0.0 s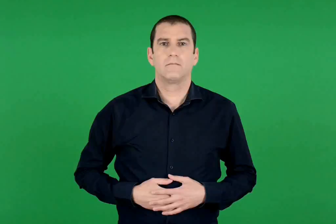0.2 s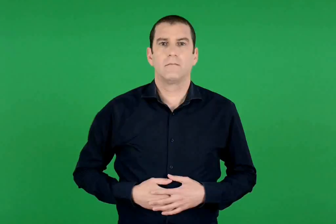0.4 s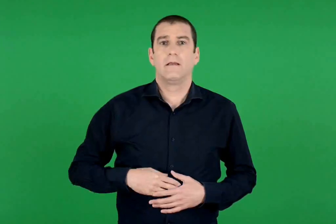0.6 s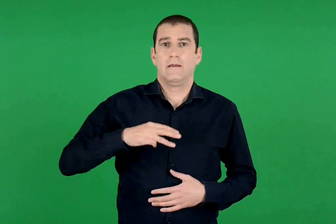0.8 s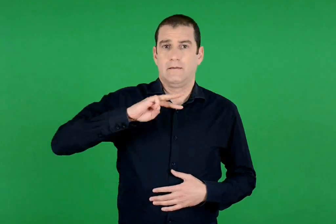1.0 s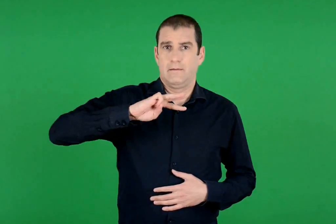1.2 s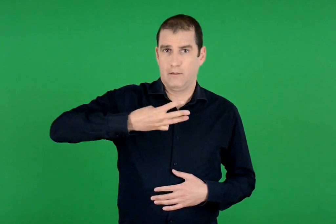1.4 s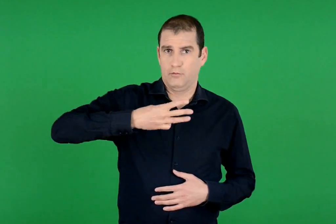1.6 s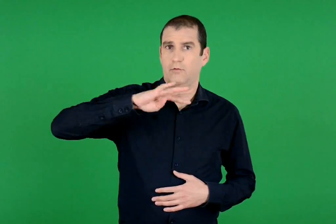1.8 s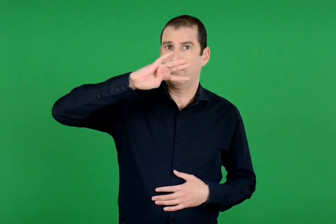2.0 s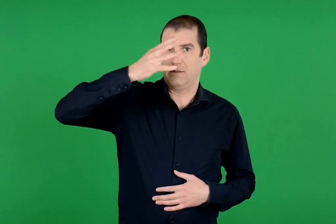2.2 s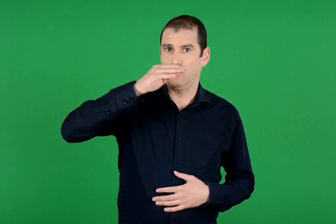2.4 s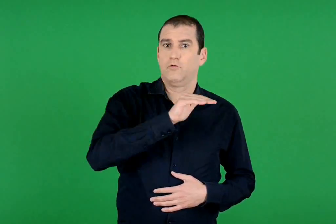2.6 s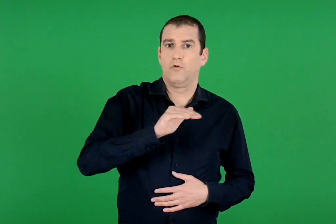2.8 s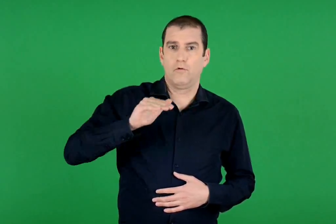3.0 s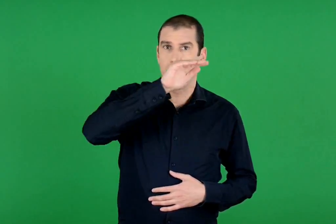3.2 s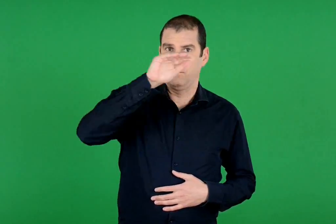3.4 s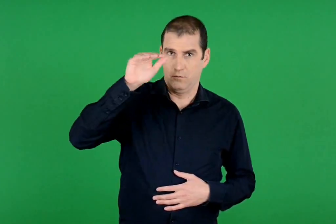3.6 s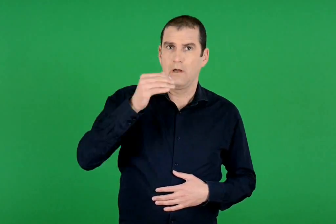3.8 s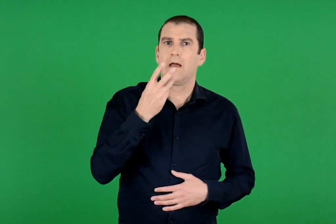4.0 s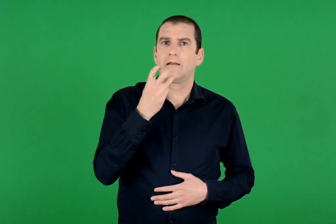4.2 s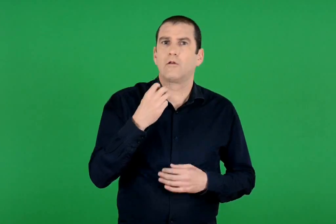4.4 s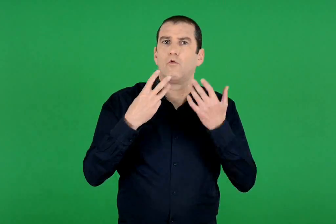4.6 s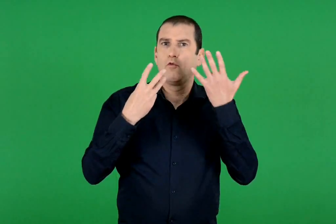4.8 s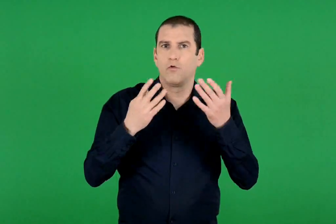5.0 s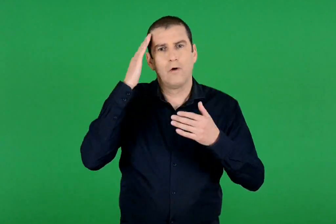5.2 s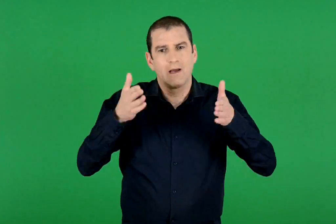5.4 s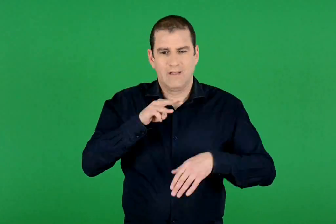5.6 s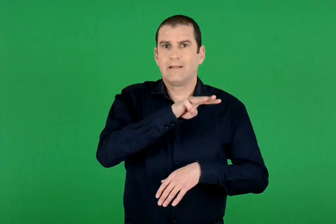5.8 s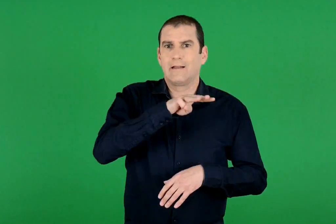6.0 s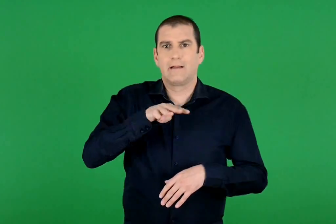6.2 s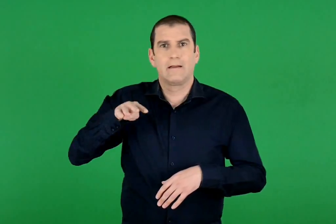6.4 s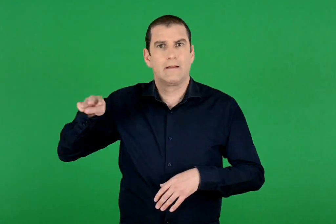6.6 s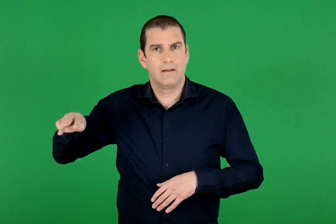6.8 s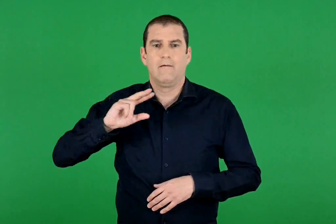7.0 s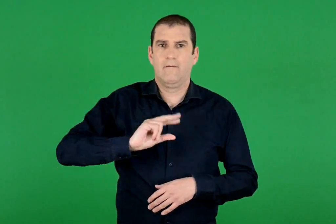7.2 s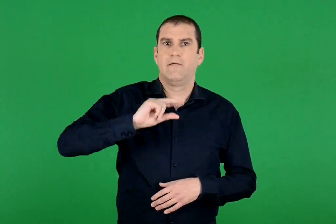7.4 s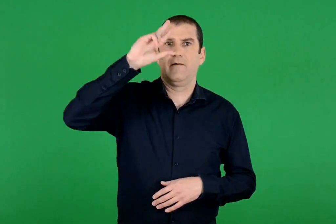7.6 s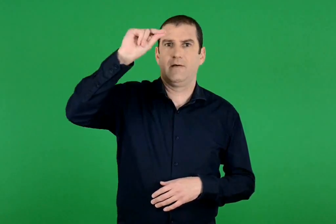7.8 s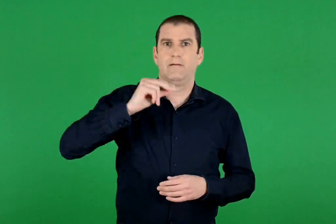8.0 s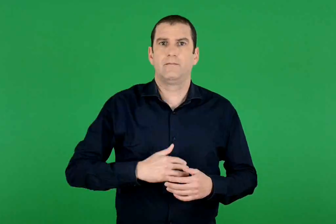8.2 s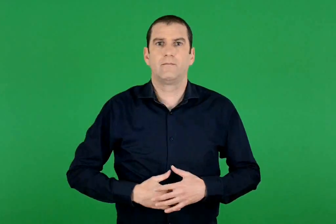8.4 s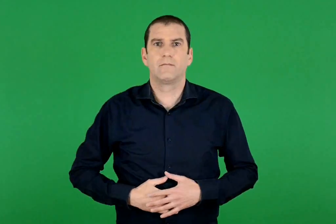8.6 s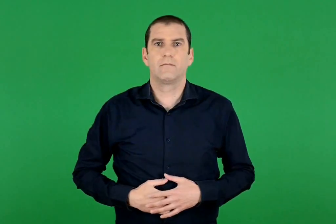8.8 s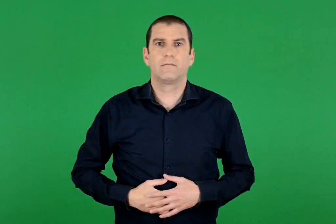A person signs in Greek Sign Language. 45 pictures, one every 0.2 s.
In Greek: ο τρίτος και ο τέταρτος όροφος έχουν από 38 τρίκλινα δωμάτια ο καθένας
